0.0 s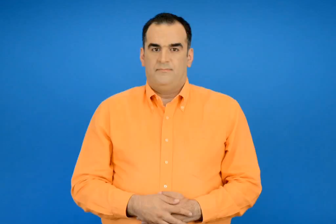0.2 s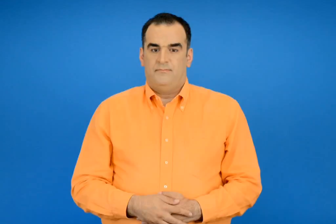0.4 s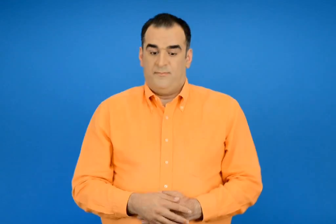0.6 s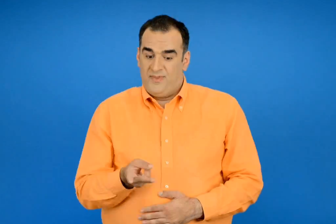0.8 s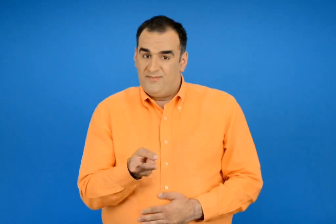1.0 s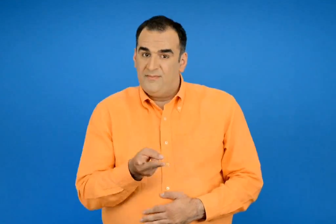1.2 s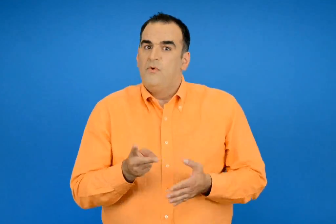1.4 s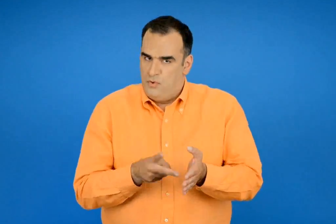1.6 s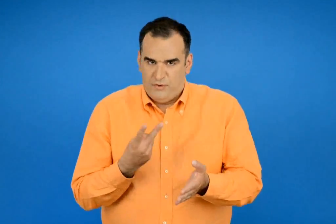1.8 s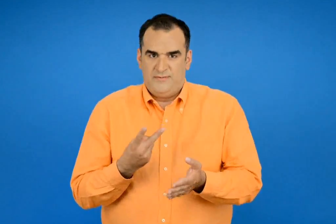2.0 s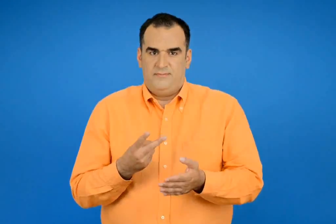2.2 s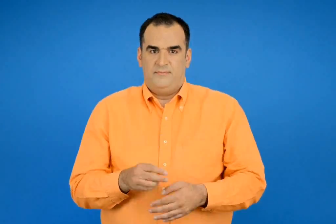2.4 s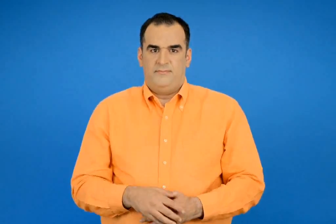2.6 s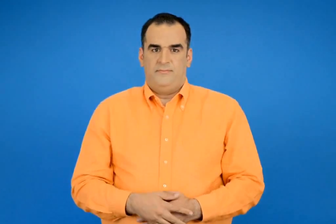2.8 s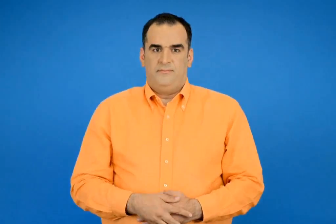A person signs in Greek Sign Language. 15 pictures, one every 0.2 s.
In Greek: και τις δύο φορές
